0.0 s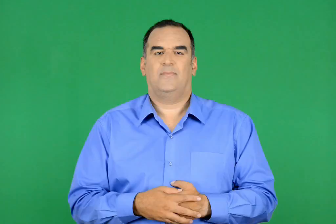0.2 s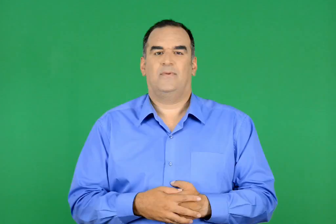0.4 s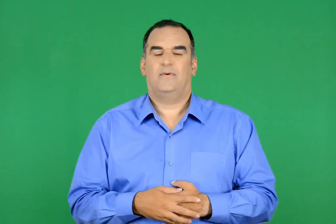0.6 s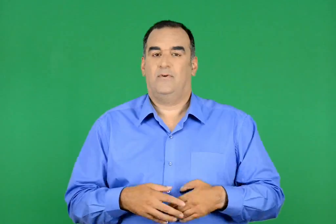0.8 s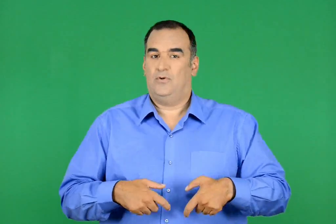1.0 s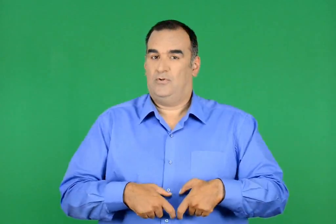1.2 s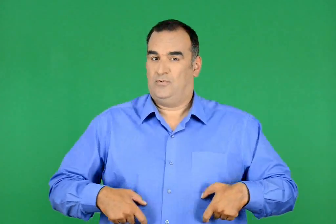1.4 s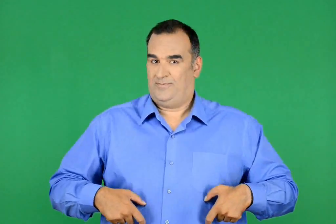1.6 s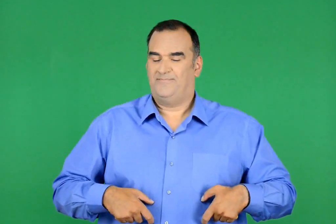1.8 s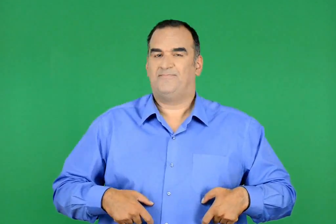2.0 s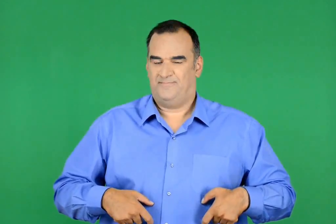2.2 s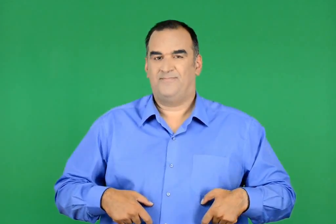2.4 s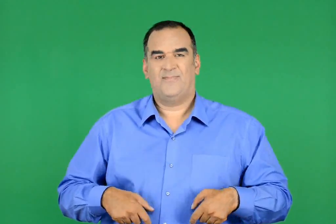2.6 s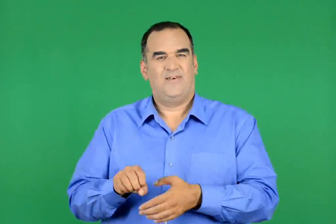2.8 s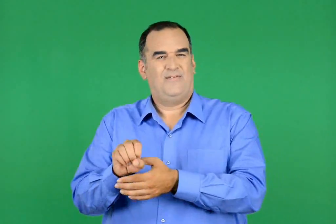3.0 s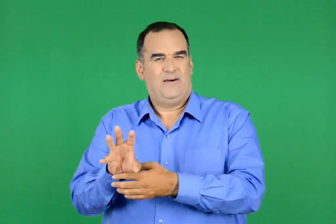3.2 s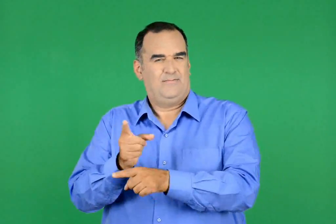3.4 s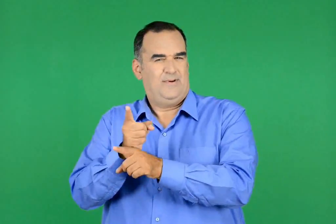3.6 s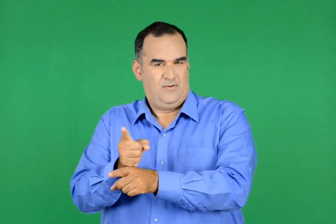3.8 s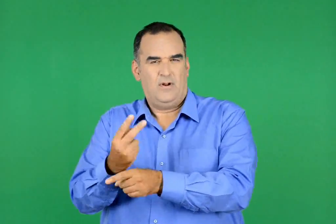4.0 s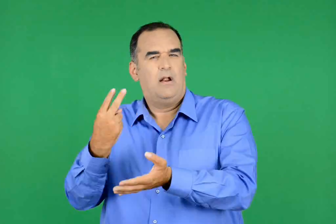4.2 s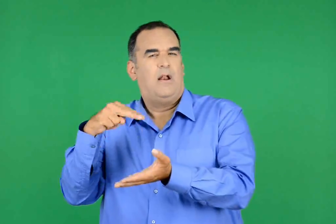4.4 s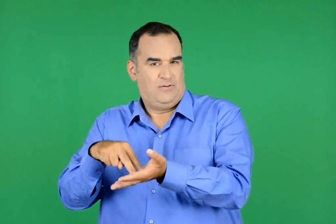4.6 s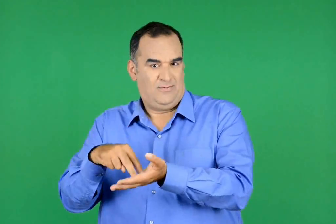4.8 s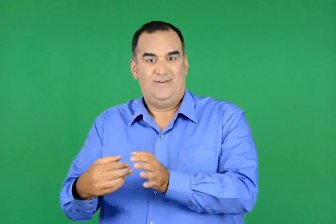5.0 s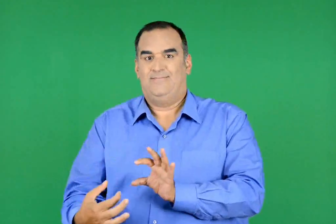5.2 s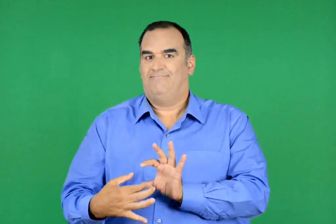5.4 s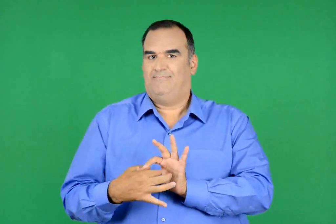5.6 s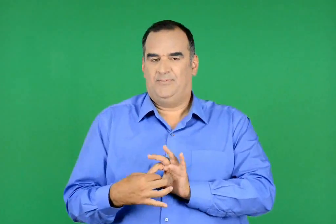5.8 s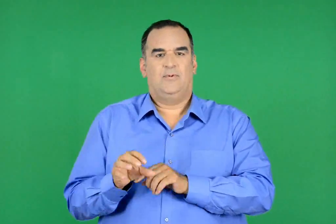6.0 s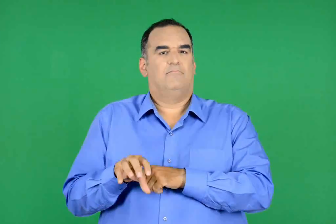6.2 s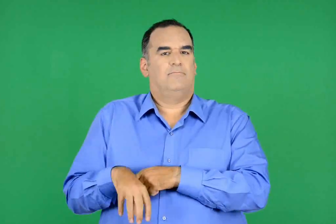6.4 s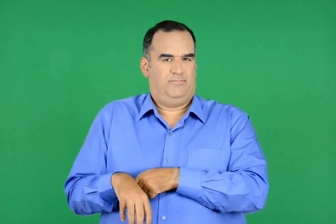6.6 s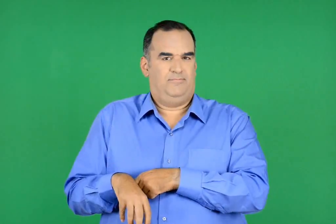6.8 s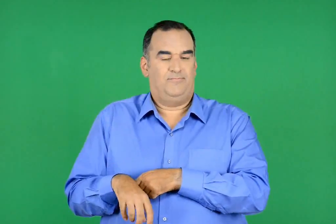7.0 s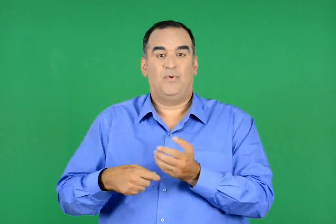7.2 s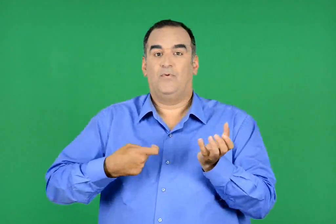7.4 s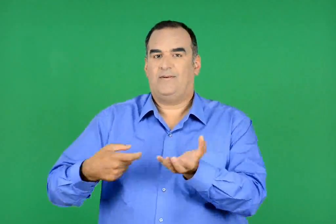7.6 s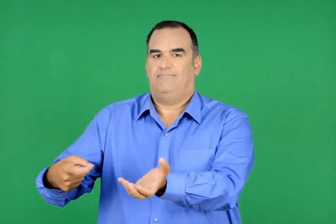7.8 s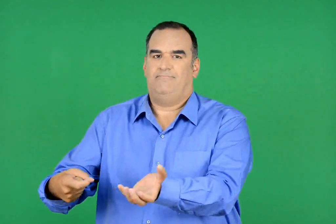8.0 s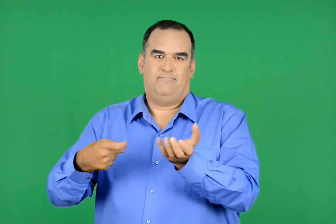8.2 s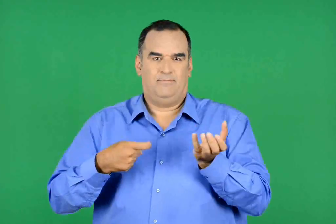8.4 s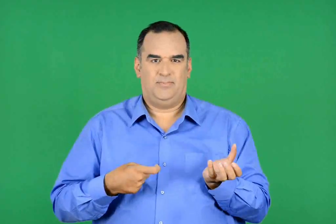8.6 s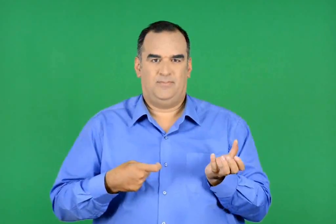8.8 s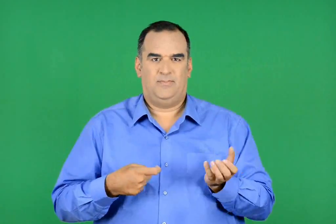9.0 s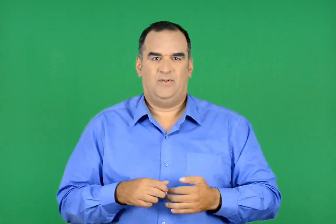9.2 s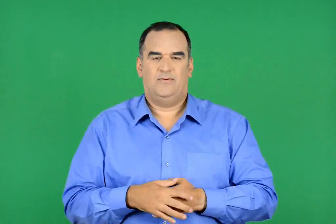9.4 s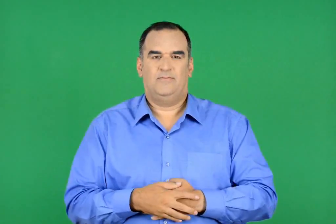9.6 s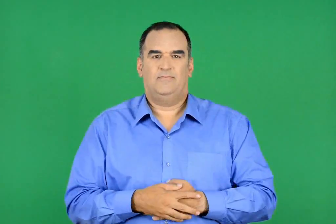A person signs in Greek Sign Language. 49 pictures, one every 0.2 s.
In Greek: μου κρέμασαν ένα ηλεκτρικό , ειδικό φανάρι στη ζώνη , και µου έδωσαν ένα ντουφέκι
